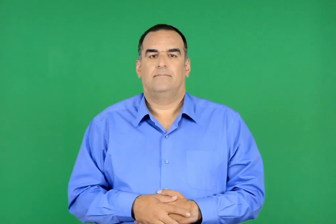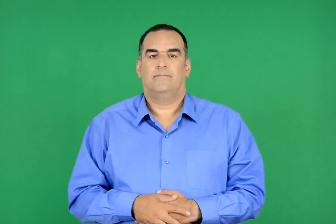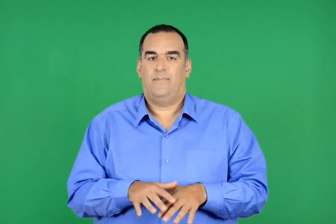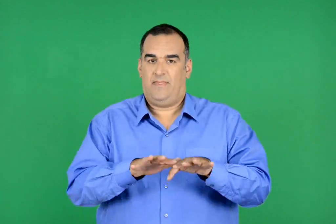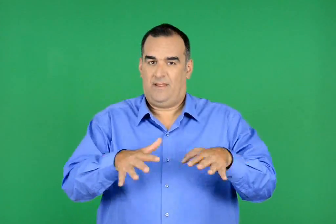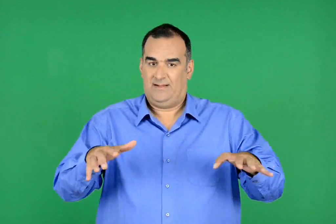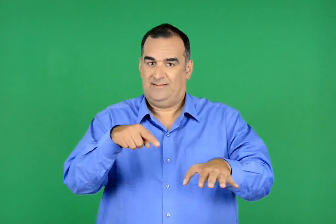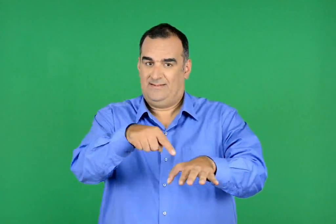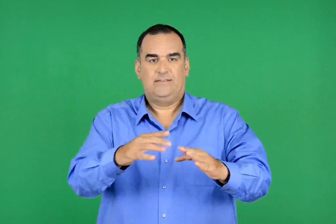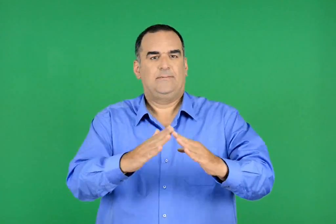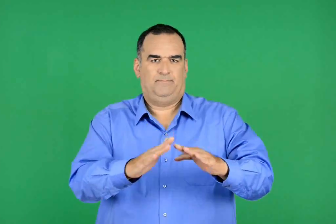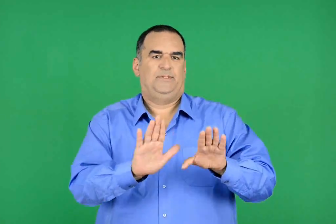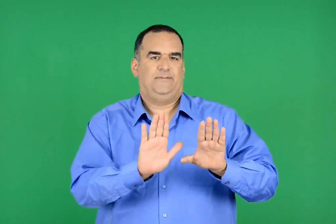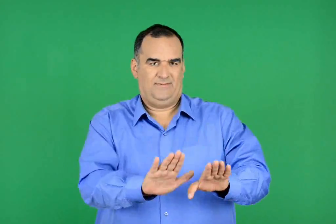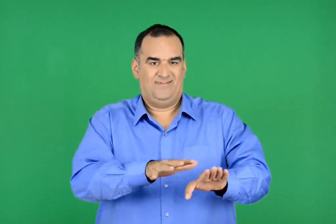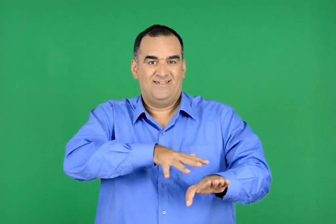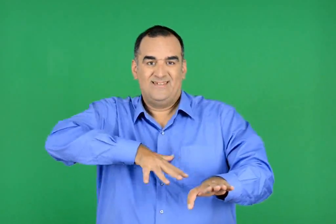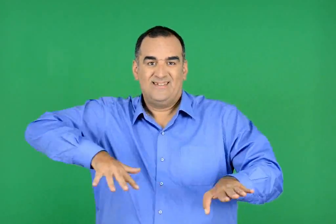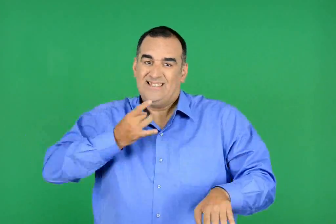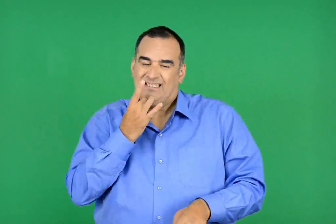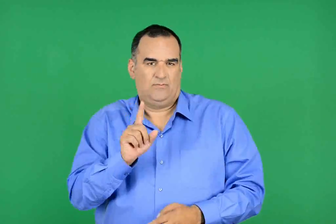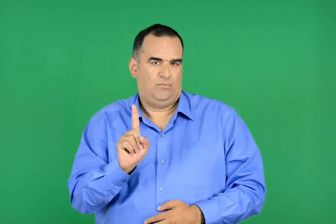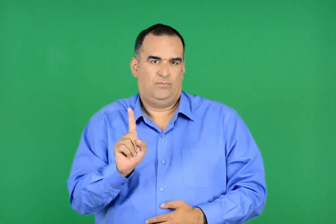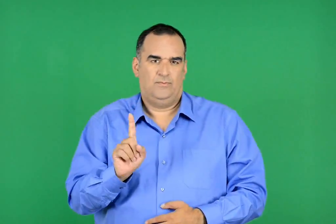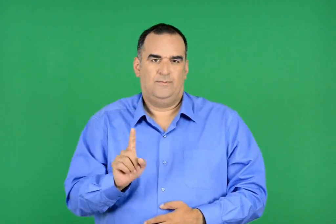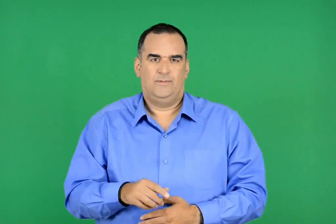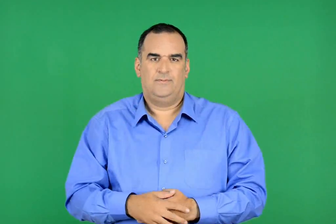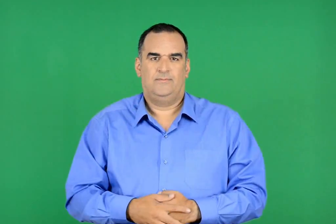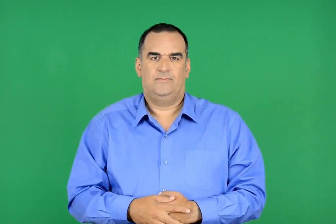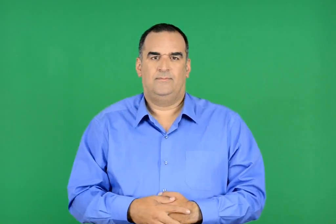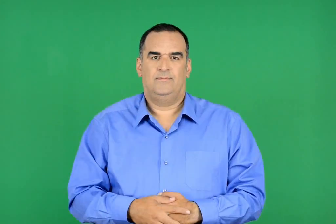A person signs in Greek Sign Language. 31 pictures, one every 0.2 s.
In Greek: εκεί θα ήταν το σπίτι της , όχι στη στεριά
